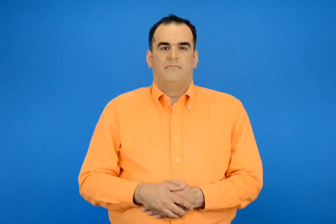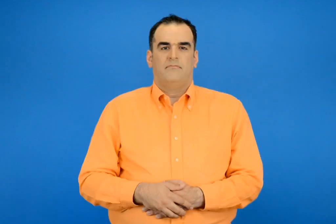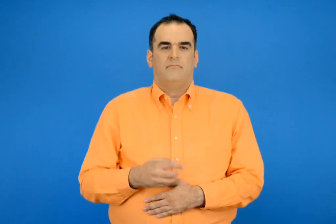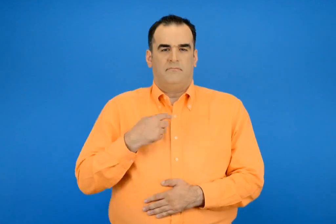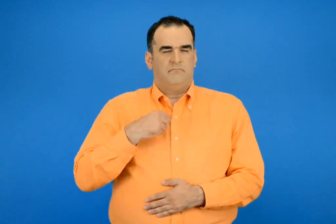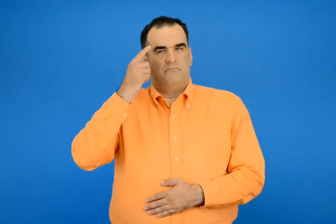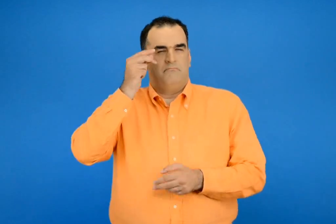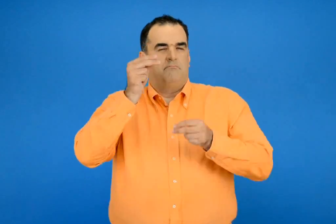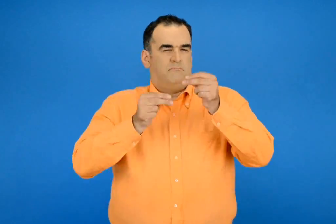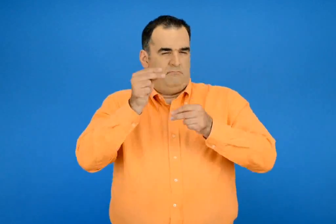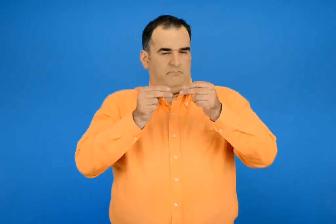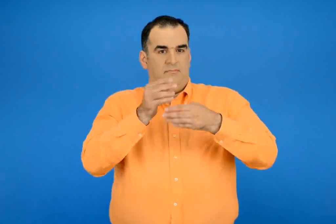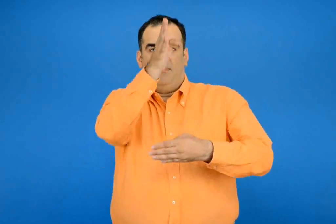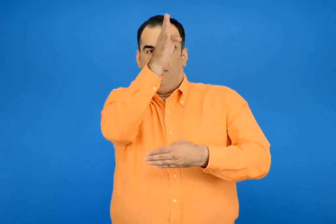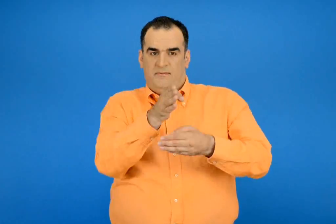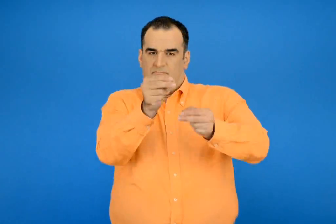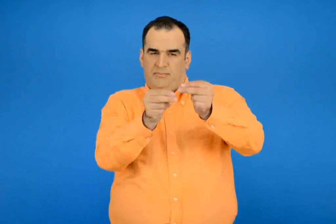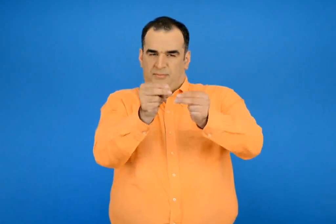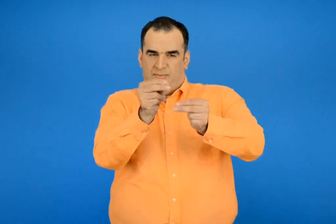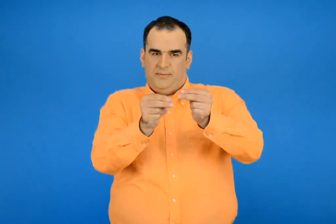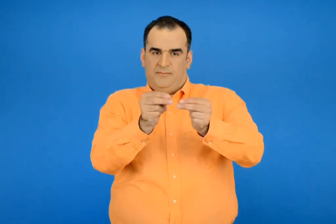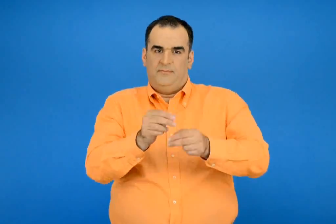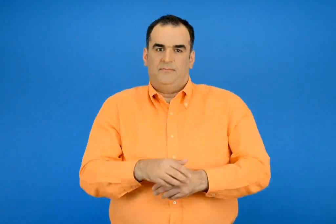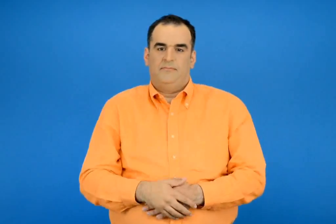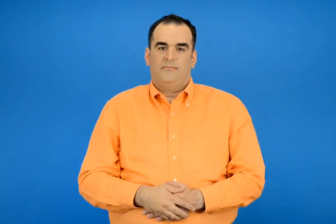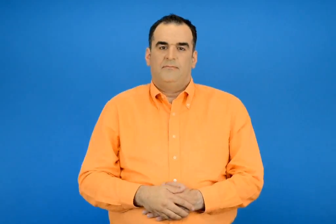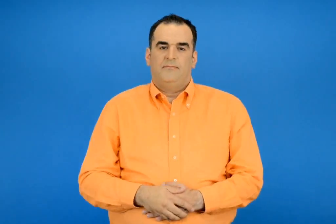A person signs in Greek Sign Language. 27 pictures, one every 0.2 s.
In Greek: υπολογίζω με κάθετες πράξεις
